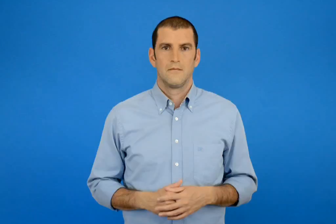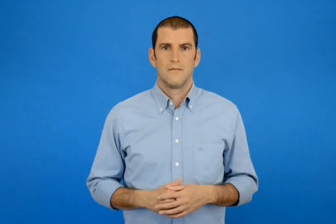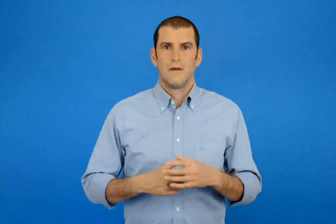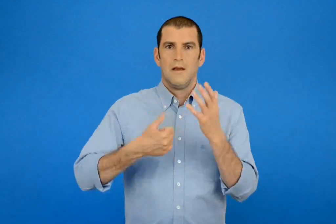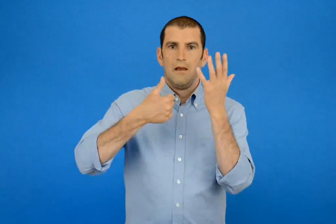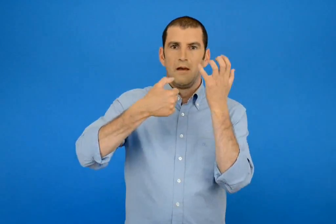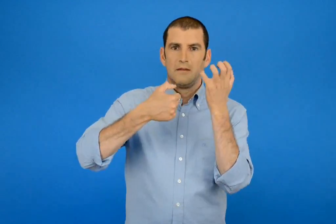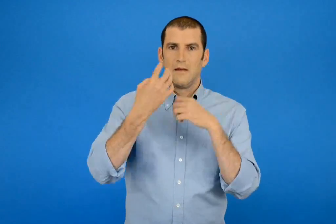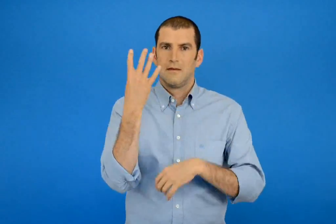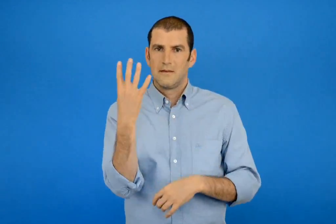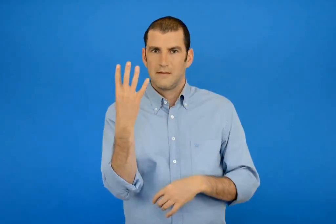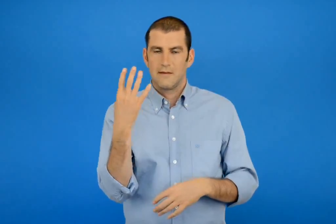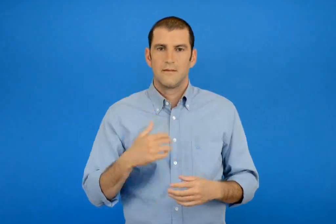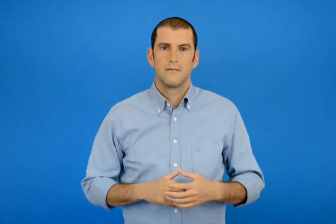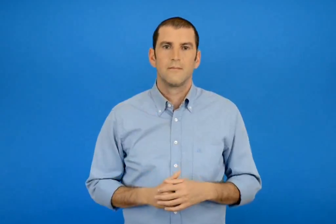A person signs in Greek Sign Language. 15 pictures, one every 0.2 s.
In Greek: εξήντα τέσσερα
